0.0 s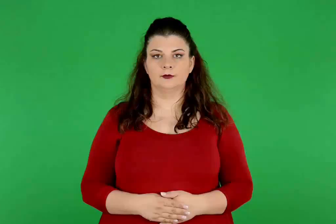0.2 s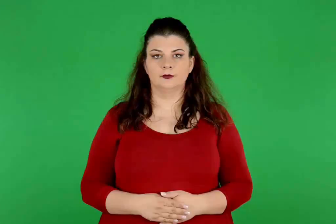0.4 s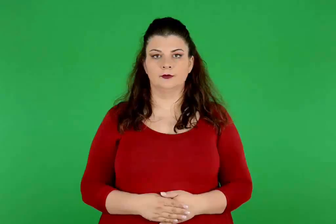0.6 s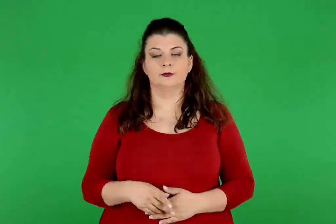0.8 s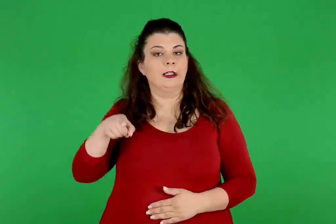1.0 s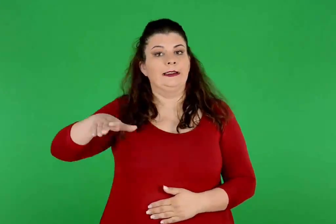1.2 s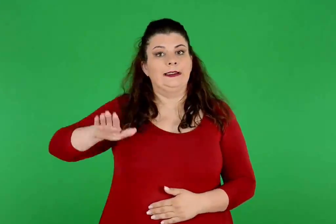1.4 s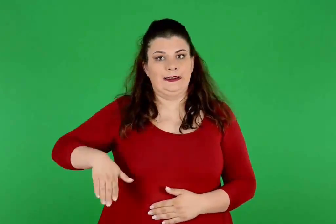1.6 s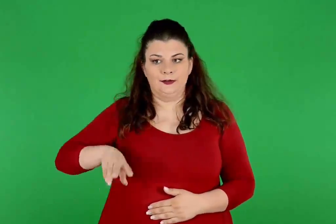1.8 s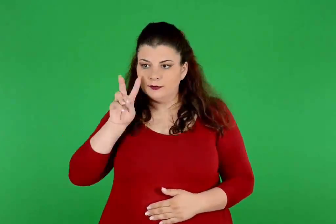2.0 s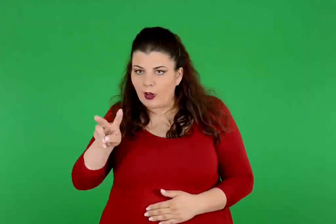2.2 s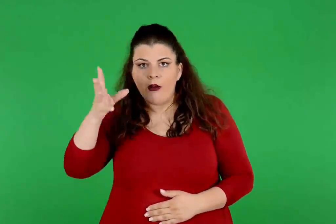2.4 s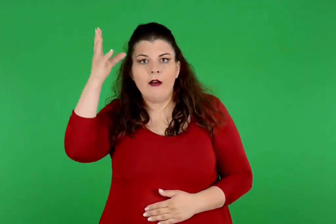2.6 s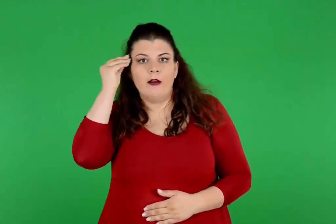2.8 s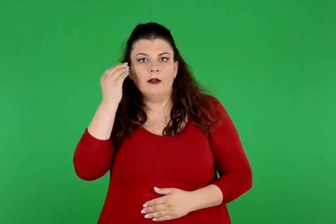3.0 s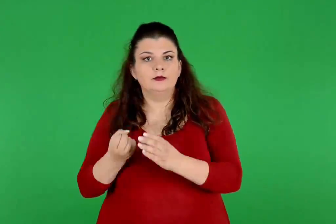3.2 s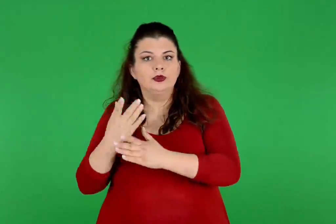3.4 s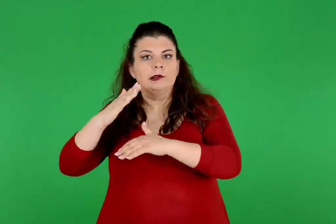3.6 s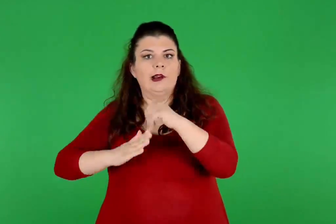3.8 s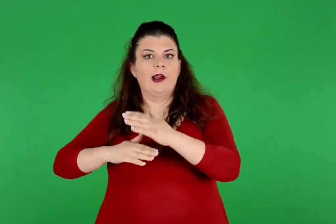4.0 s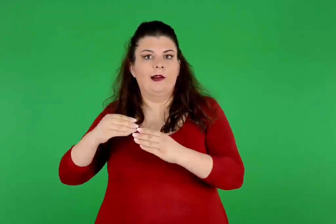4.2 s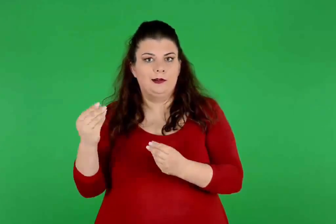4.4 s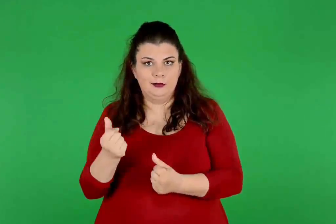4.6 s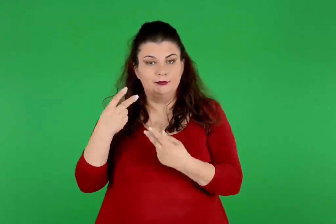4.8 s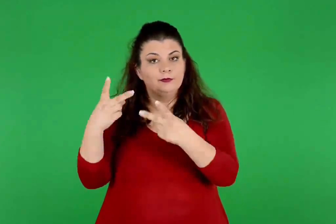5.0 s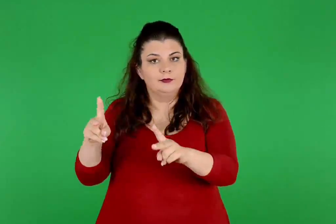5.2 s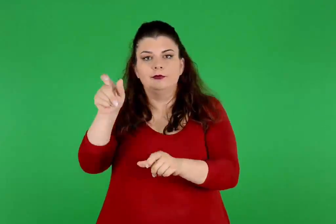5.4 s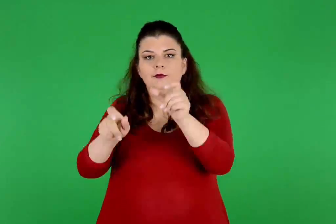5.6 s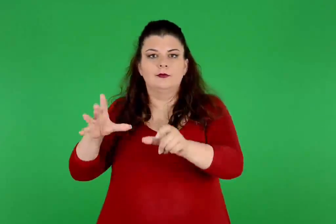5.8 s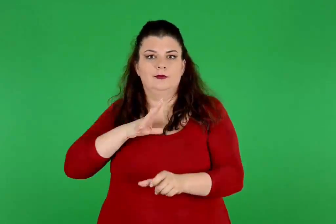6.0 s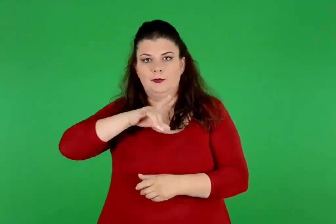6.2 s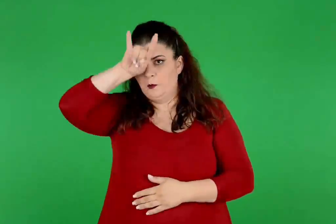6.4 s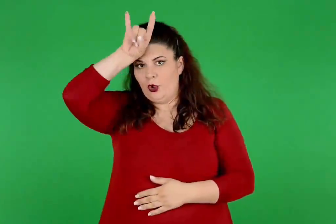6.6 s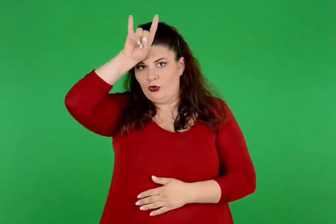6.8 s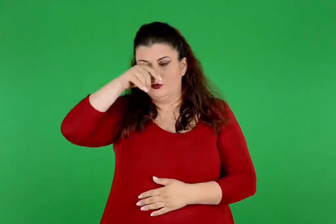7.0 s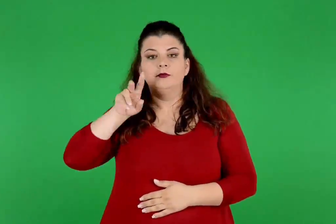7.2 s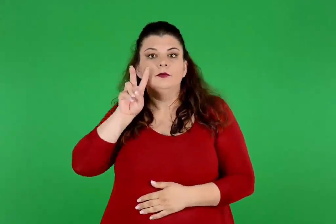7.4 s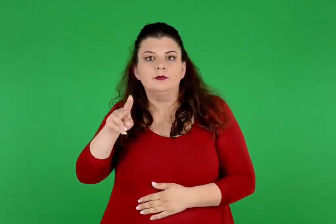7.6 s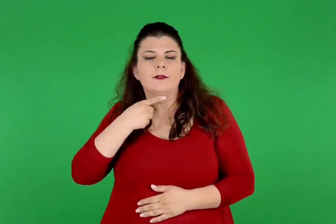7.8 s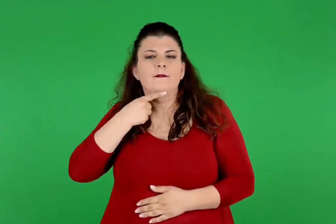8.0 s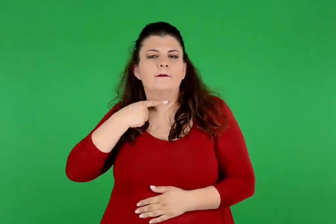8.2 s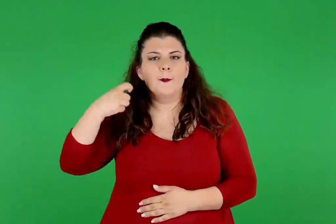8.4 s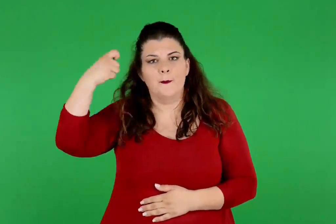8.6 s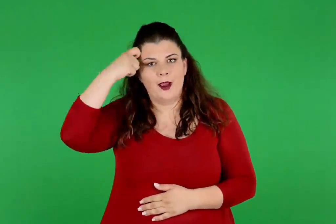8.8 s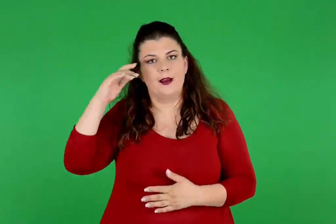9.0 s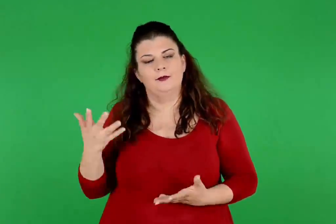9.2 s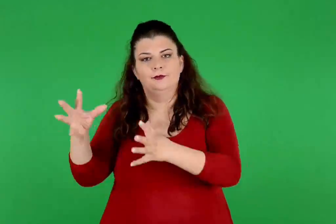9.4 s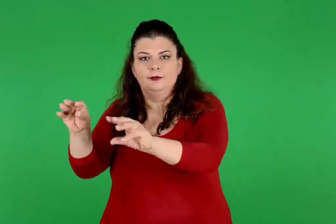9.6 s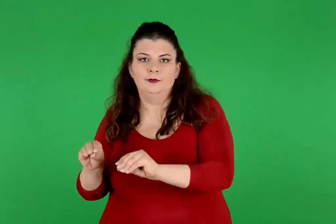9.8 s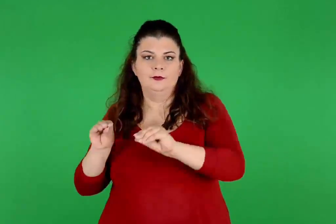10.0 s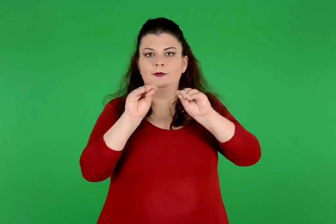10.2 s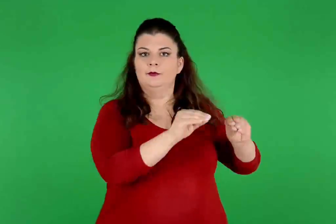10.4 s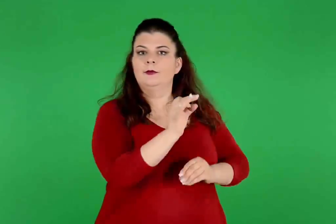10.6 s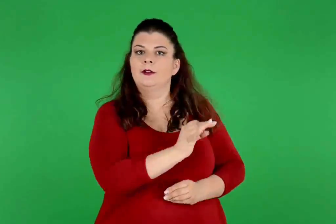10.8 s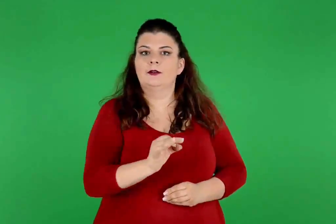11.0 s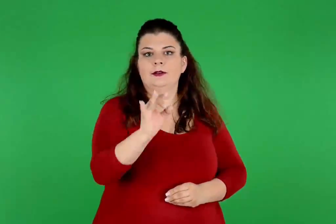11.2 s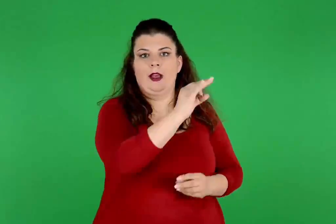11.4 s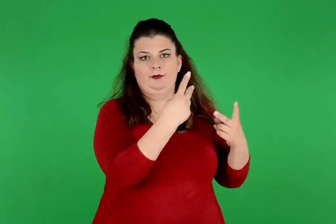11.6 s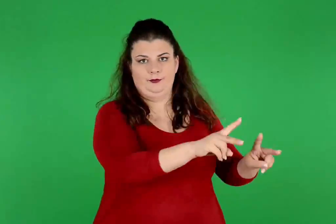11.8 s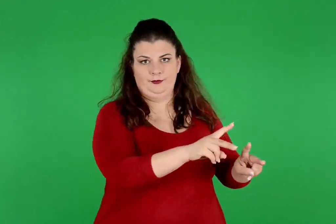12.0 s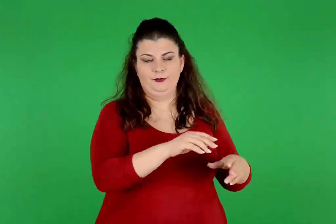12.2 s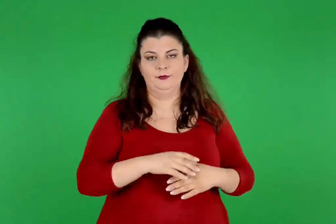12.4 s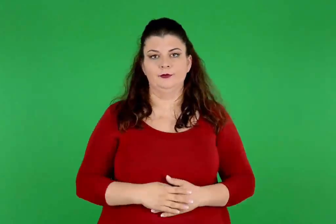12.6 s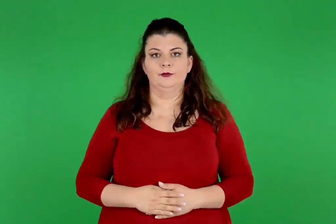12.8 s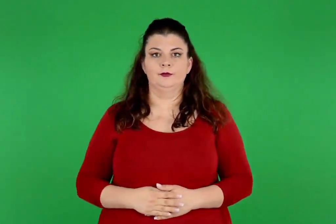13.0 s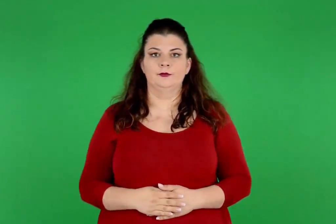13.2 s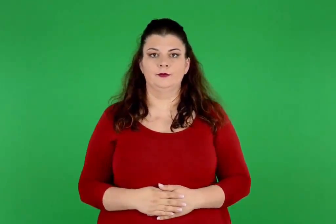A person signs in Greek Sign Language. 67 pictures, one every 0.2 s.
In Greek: στην κρήτη γνώρισαν την τέχνη των μινωιτών και επειδή τους άρεσε πολύ , την έφεραν στα νησιά τους
